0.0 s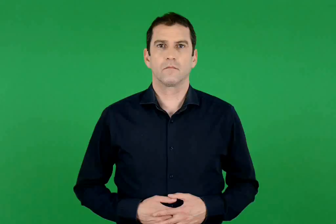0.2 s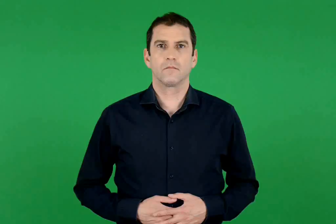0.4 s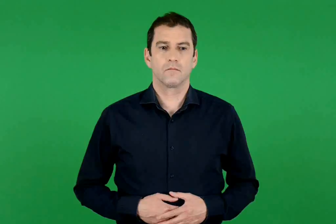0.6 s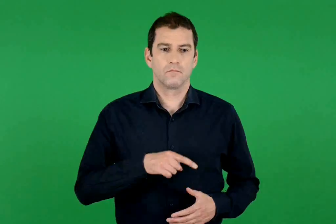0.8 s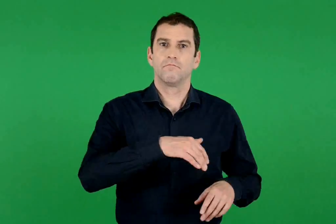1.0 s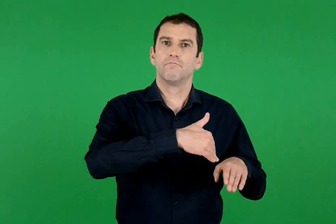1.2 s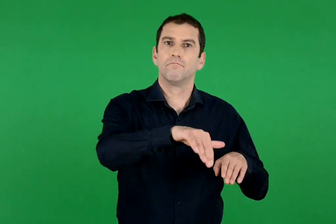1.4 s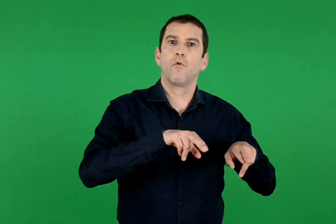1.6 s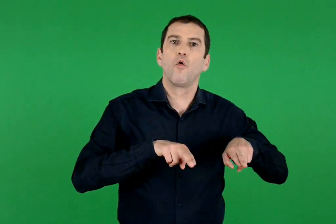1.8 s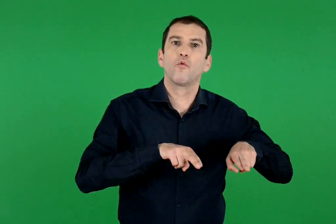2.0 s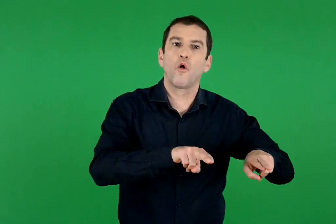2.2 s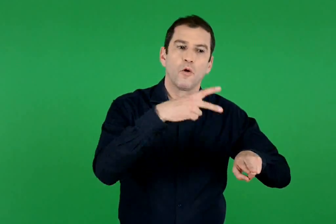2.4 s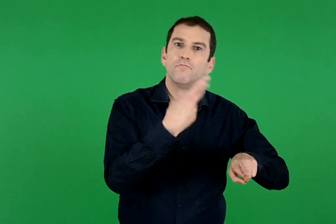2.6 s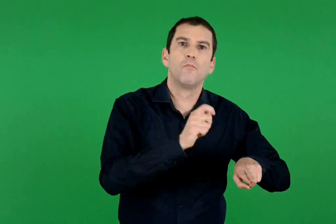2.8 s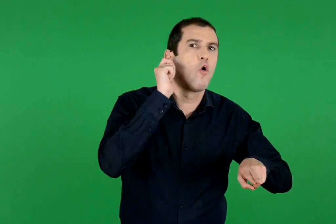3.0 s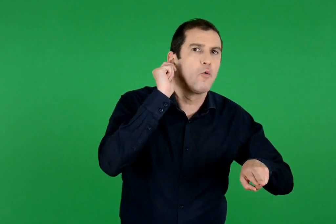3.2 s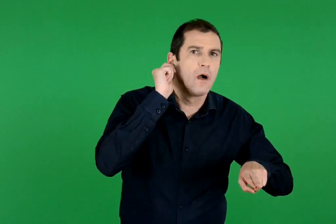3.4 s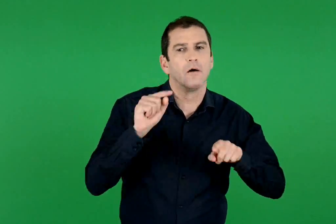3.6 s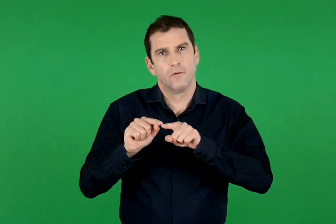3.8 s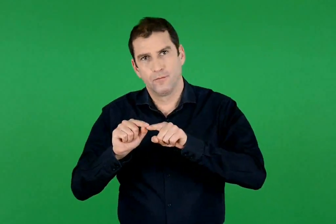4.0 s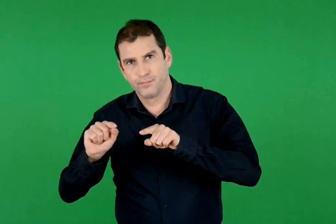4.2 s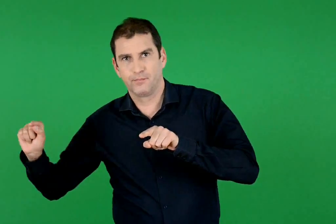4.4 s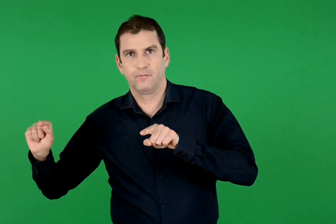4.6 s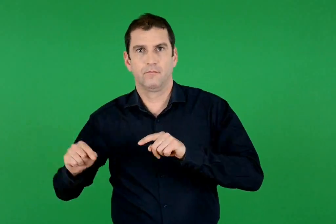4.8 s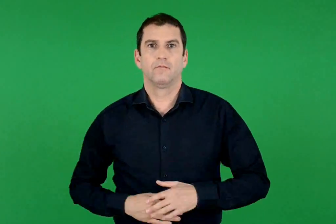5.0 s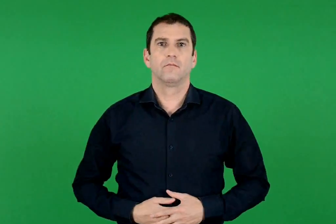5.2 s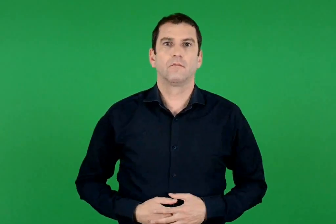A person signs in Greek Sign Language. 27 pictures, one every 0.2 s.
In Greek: όνομα του δρόμου:
